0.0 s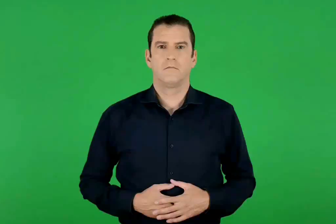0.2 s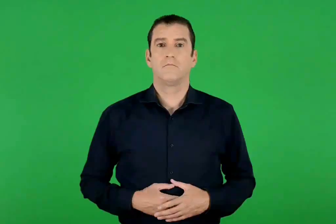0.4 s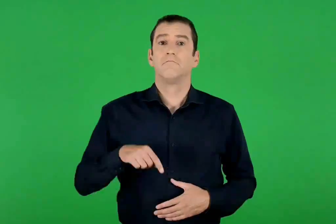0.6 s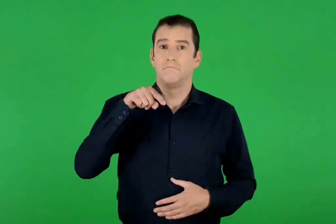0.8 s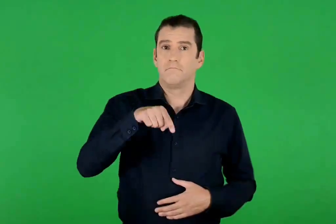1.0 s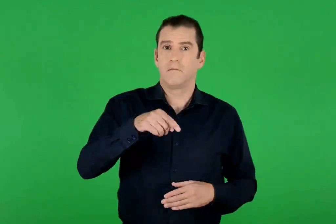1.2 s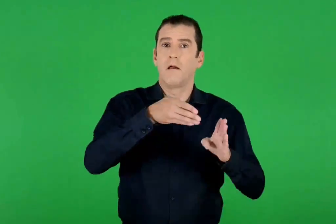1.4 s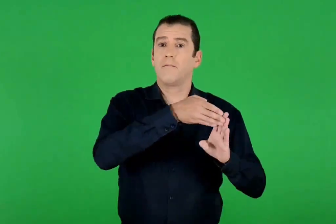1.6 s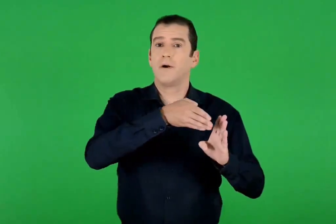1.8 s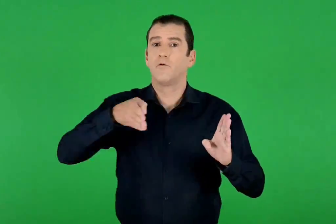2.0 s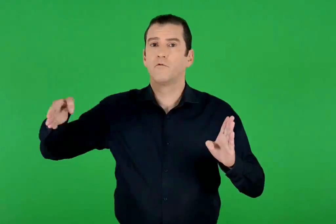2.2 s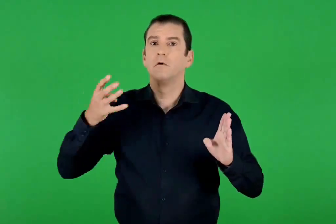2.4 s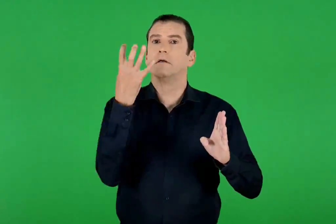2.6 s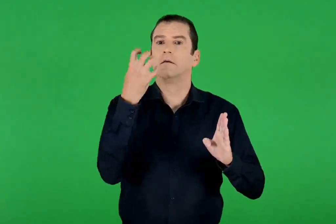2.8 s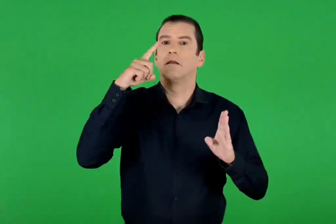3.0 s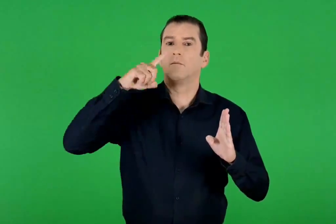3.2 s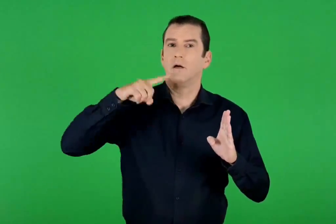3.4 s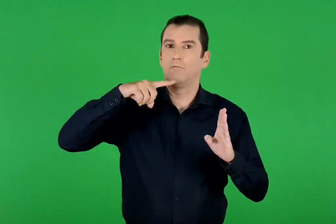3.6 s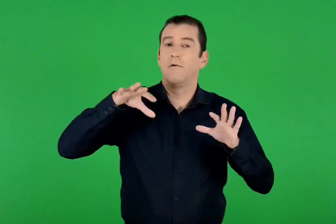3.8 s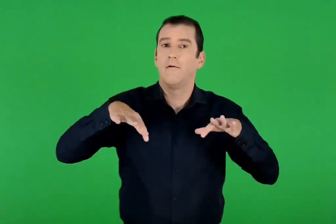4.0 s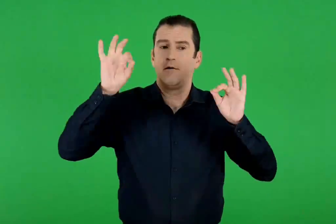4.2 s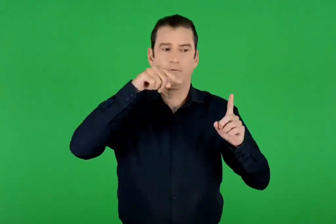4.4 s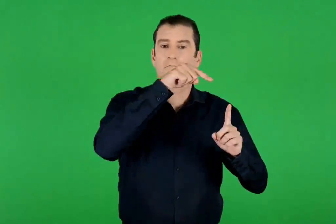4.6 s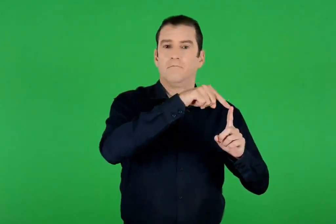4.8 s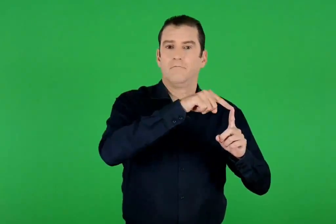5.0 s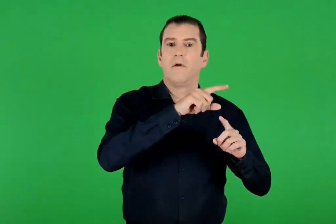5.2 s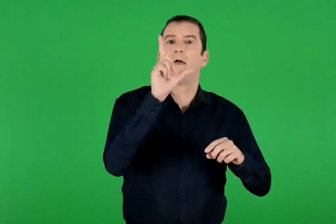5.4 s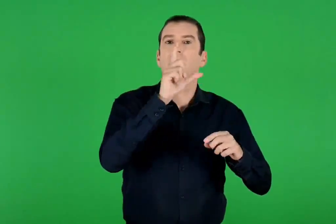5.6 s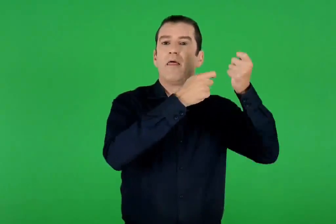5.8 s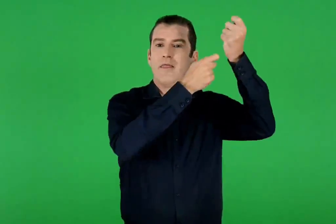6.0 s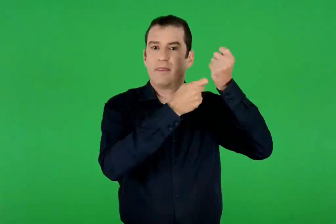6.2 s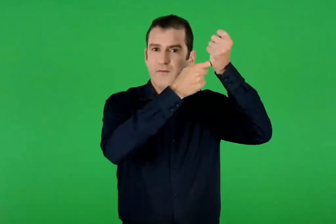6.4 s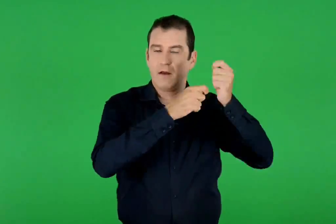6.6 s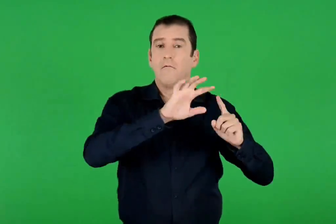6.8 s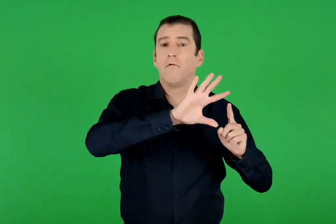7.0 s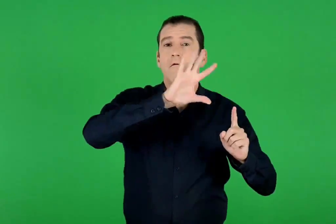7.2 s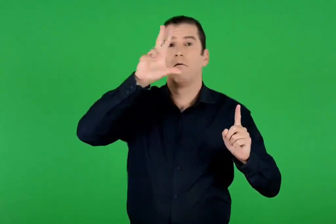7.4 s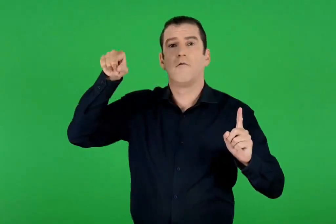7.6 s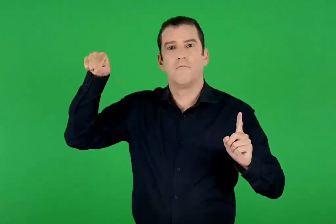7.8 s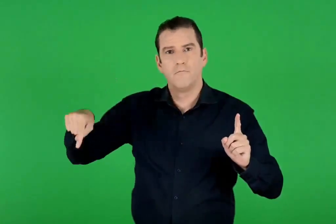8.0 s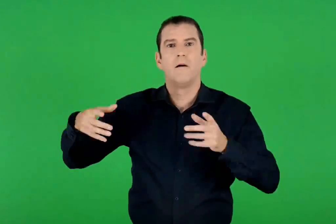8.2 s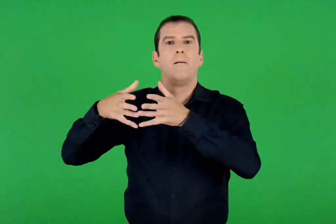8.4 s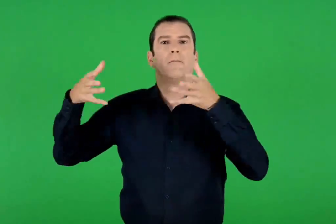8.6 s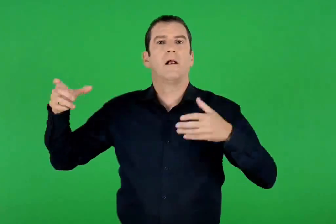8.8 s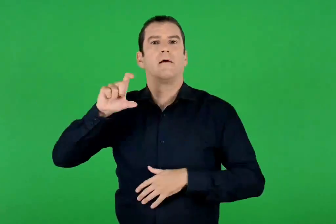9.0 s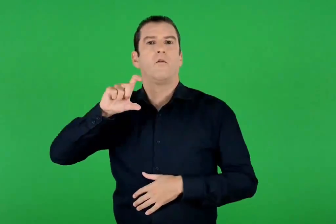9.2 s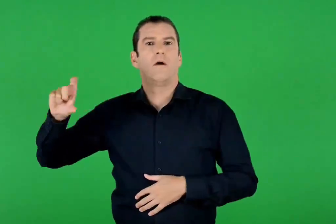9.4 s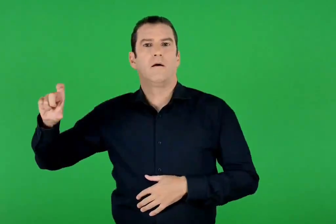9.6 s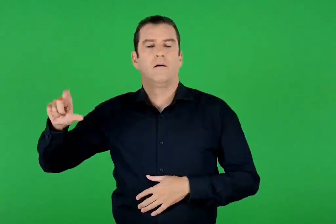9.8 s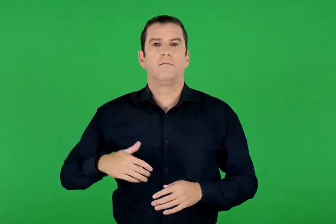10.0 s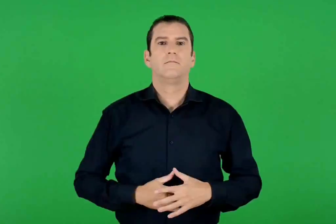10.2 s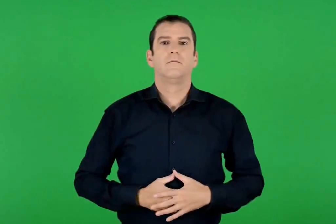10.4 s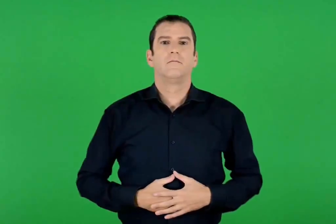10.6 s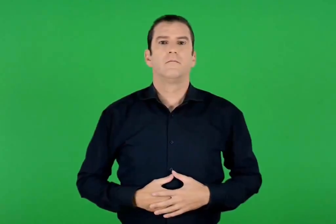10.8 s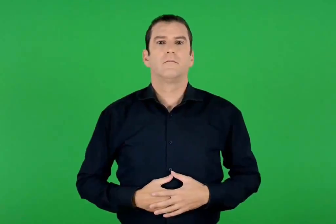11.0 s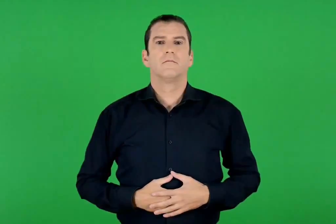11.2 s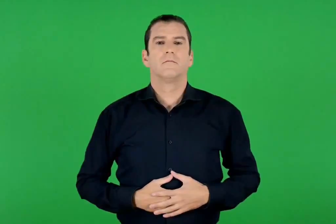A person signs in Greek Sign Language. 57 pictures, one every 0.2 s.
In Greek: είναι η περίοδος των σαράντα ημερών που ξεκινάει από την καθαρά δευτέρα και φτάνει ως την μεγάλη εβδομάδα
